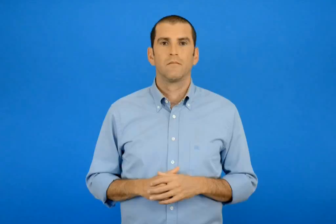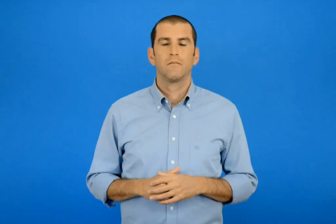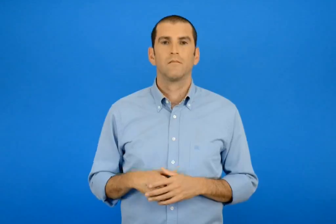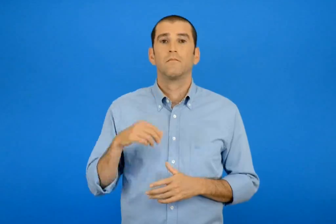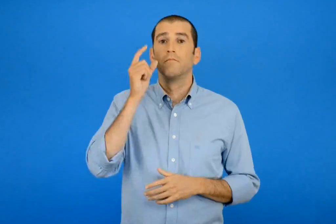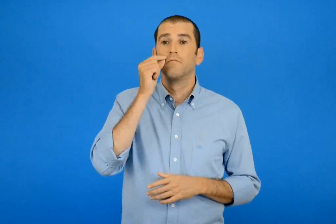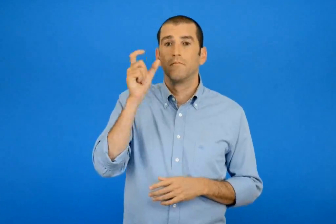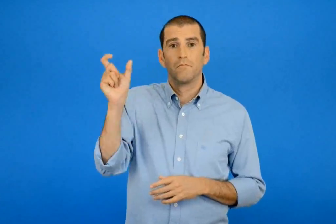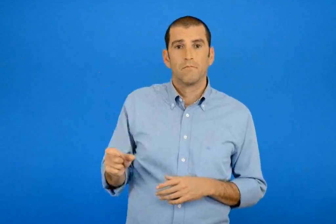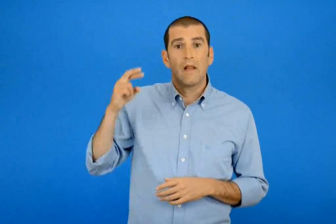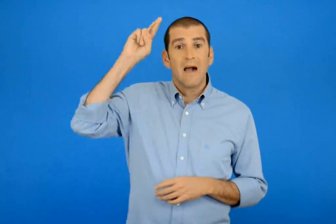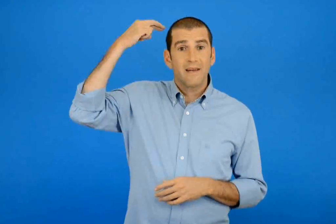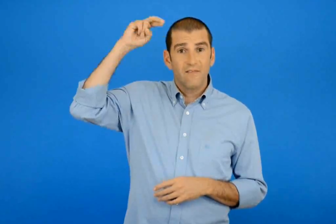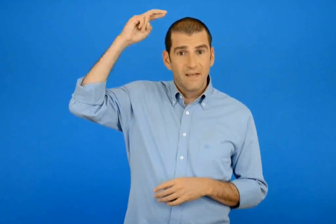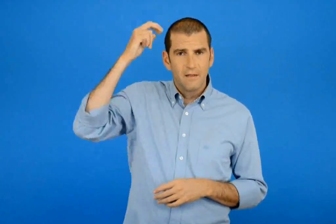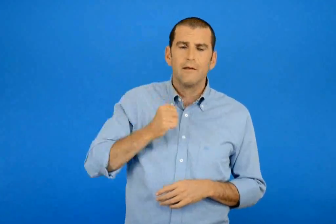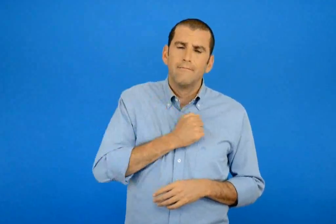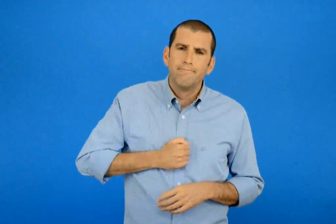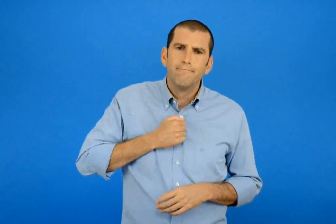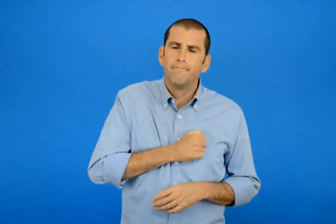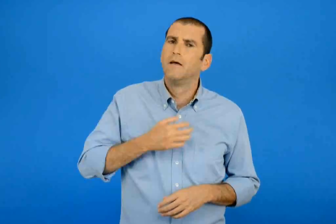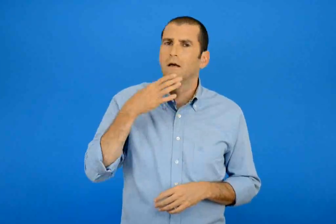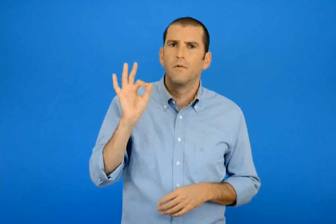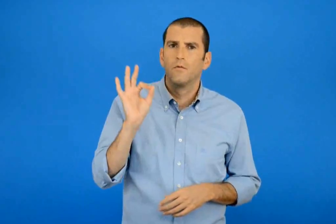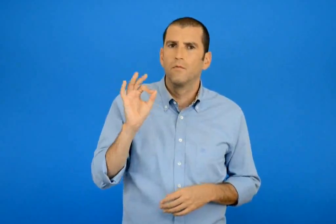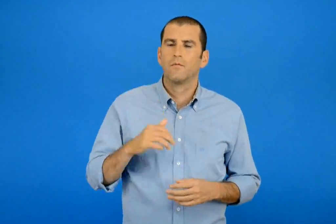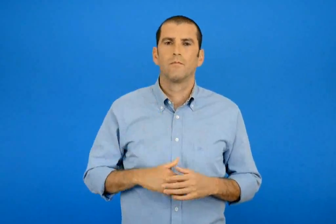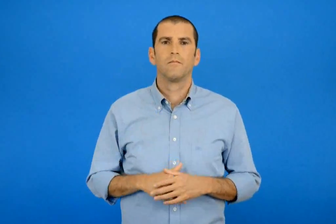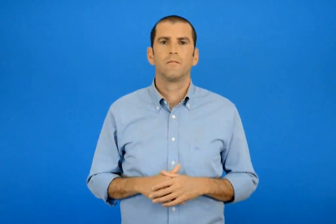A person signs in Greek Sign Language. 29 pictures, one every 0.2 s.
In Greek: γιατί είναι στενοχωρημενος ο ραφαελ ;
